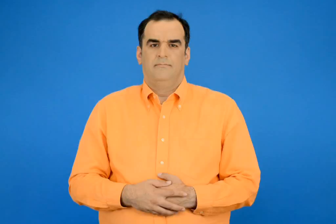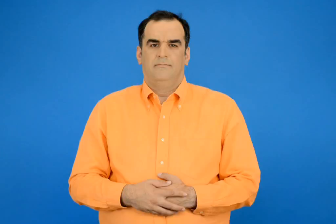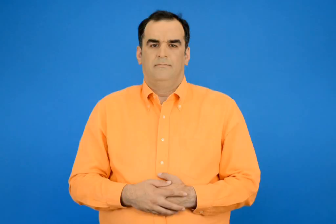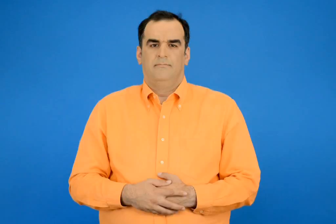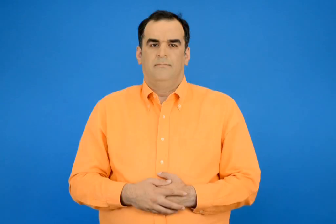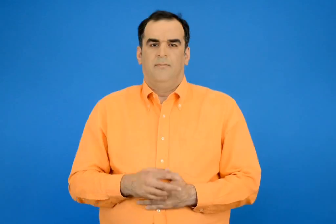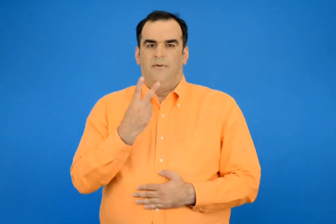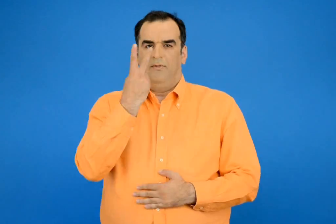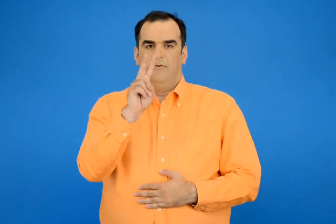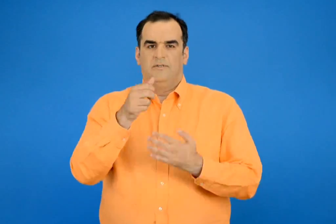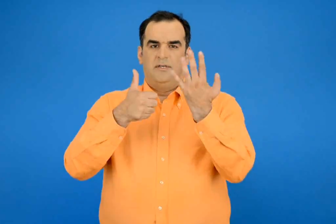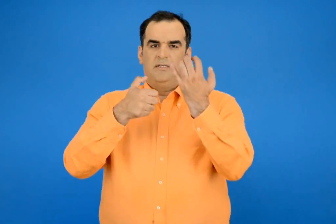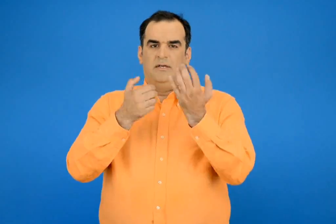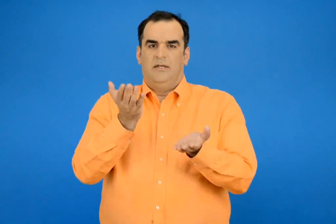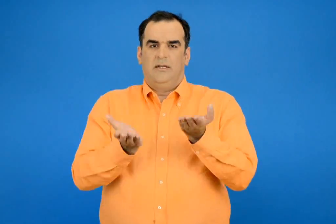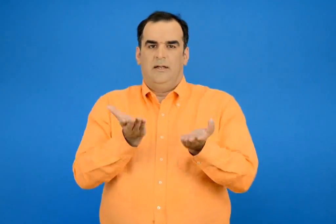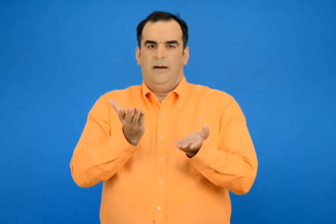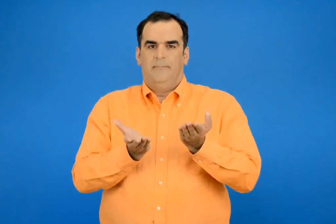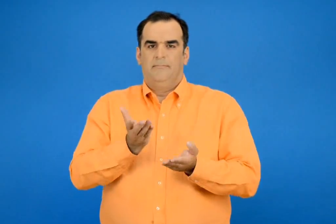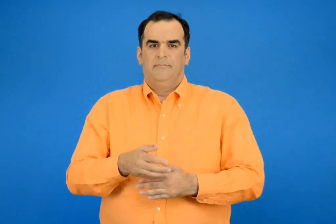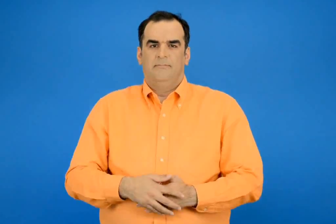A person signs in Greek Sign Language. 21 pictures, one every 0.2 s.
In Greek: 260 κιλά
